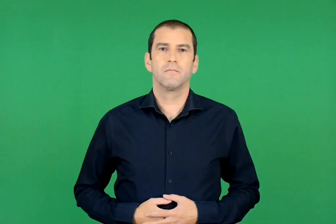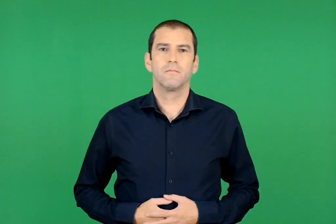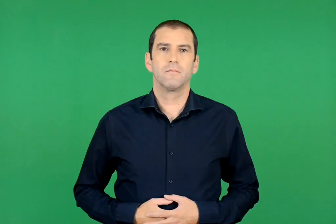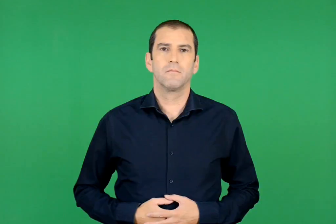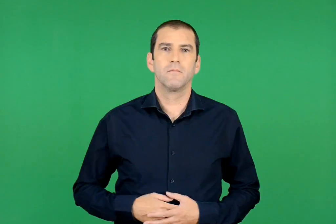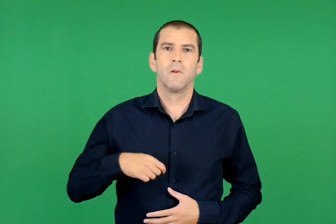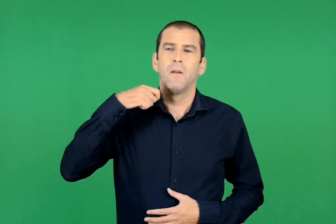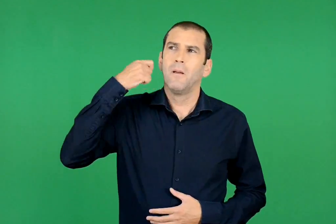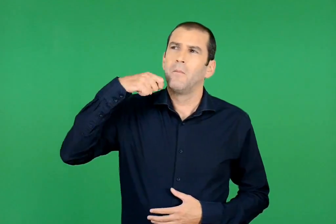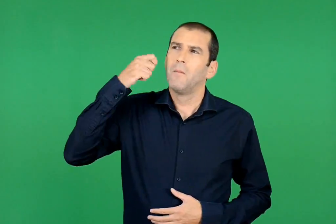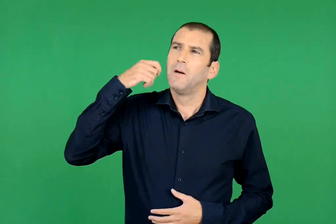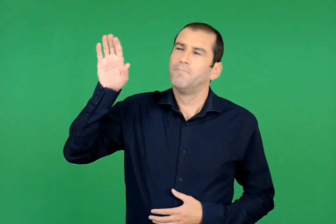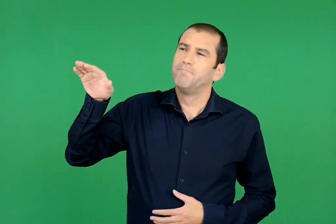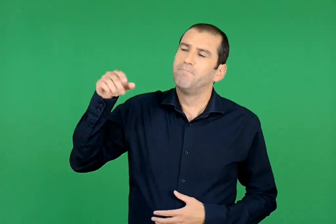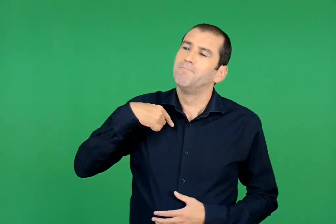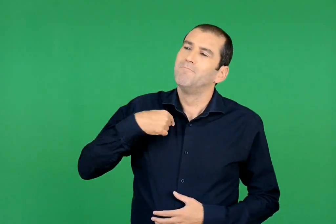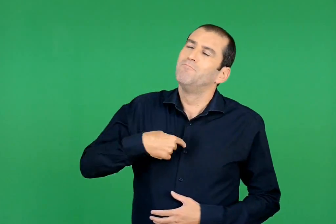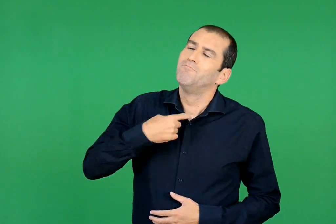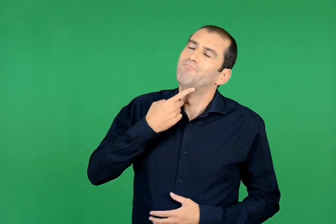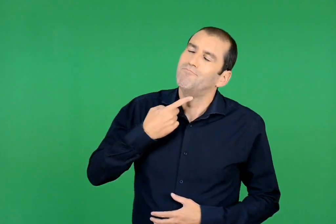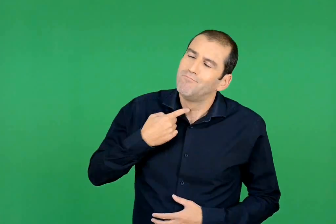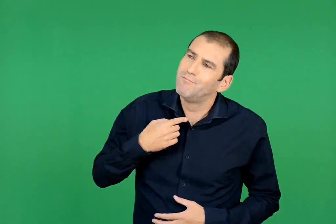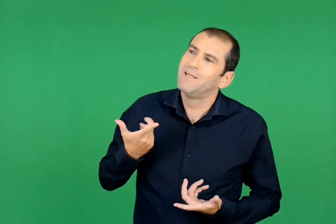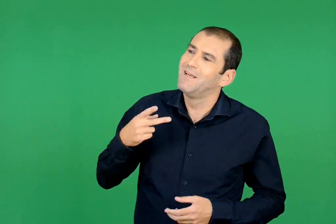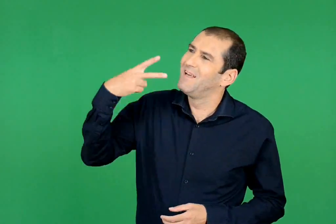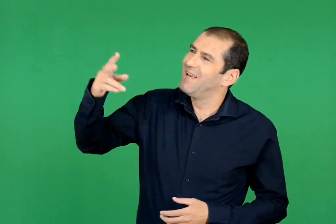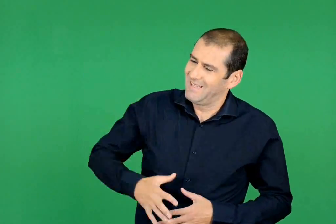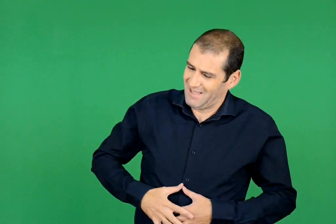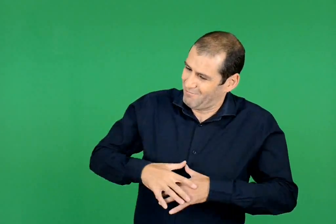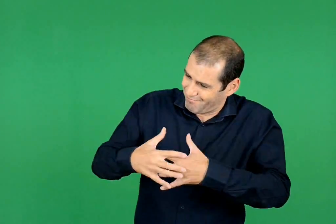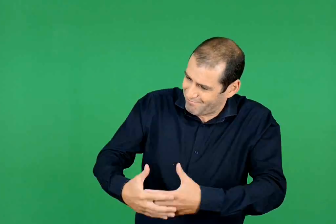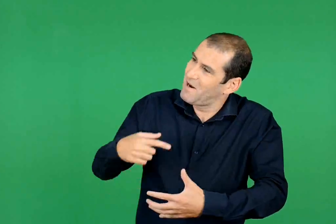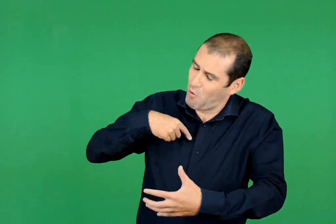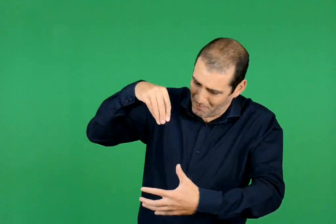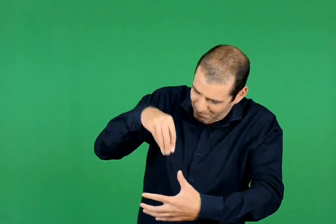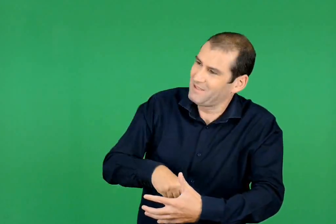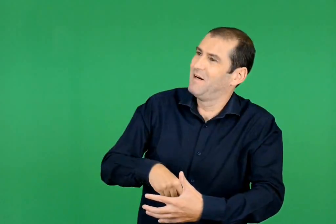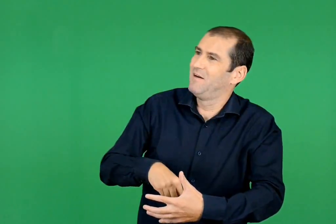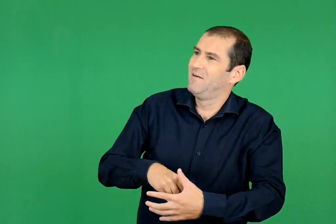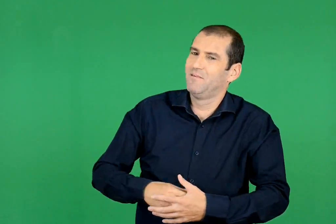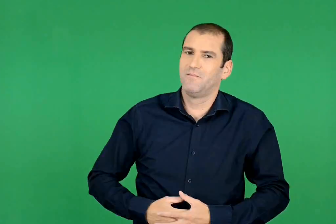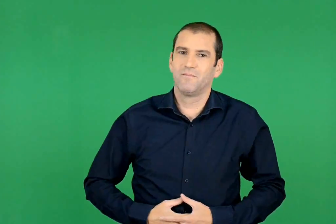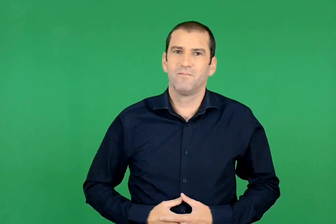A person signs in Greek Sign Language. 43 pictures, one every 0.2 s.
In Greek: μαμά εμένα εμένα θα µου άρεσε περισσότερο να ήμουνα στην κοιλιά σου
